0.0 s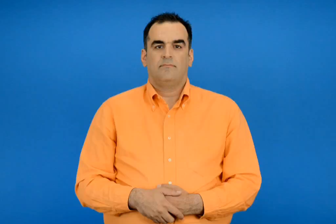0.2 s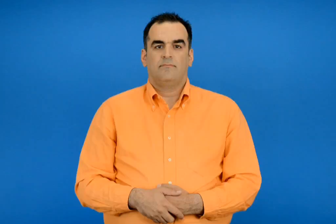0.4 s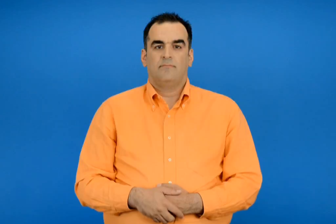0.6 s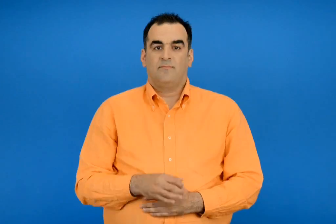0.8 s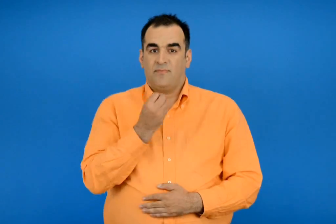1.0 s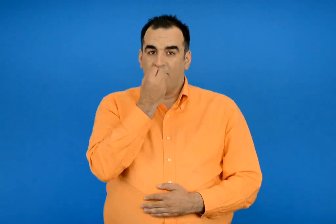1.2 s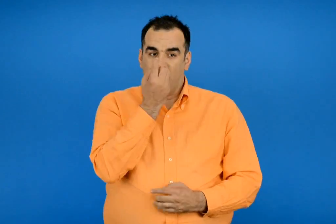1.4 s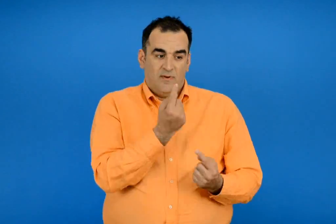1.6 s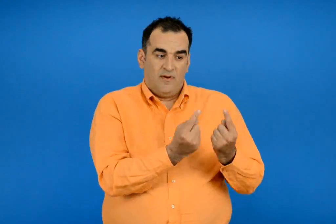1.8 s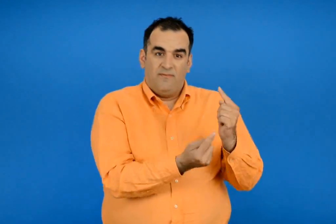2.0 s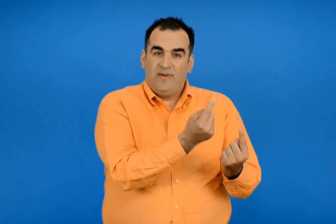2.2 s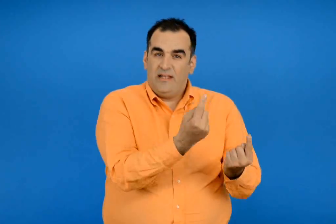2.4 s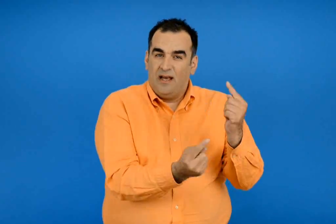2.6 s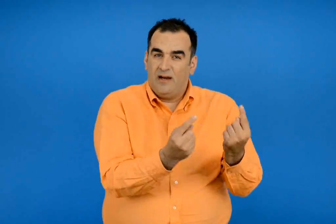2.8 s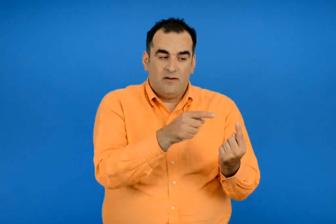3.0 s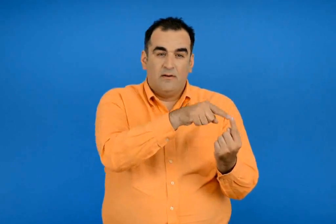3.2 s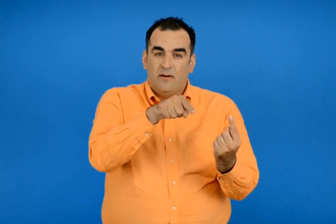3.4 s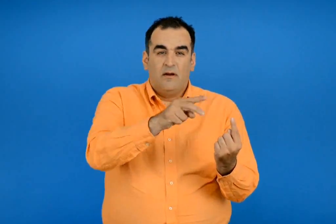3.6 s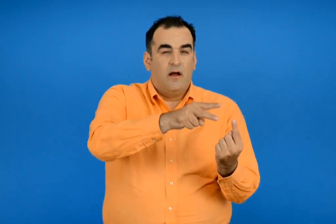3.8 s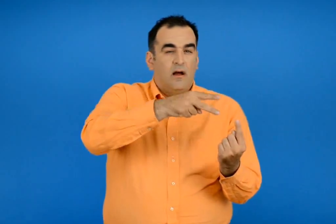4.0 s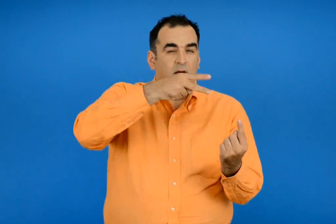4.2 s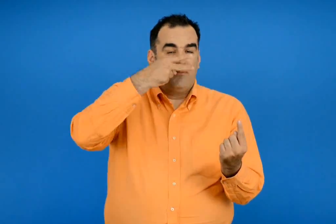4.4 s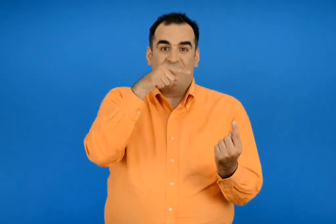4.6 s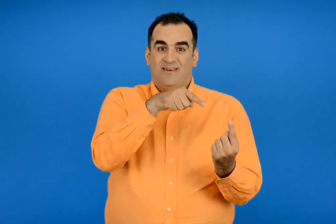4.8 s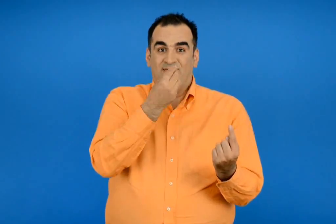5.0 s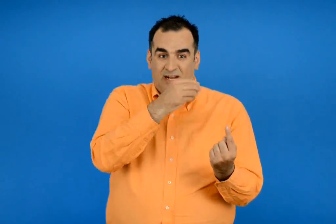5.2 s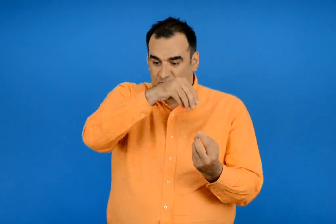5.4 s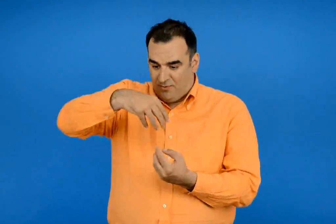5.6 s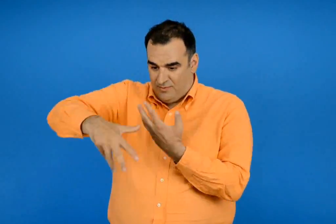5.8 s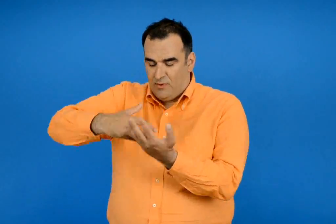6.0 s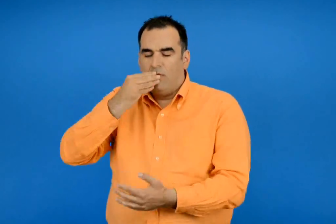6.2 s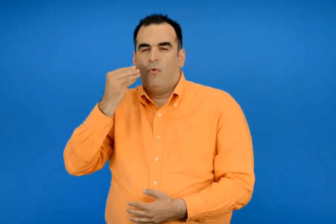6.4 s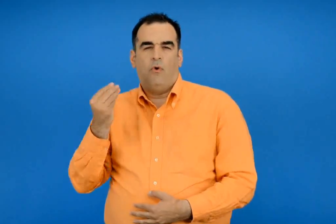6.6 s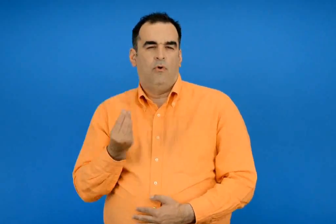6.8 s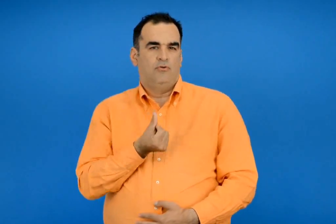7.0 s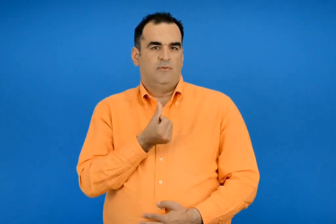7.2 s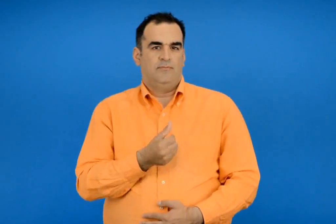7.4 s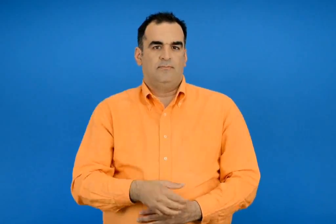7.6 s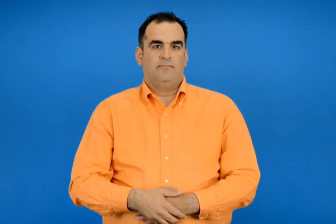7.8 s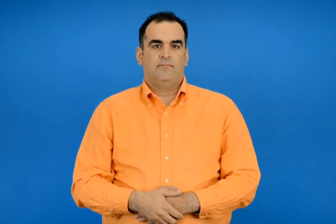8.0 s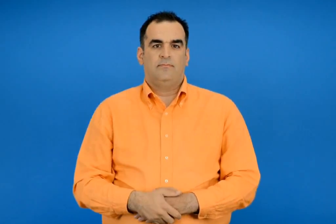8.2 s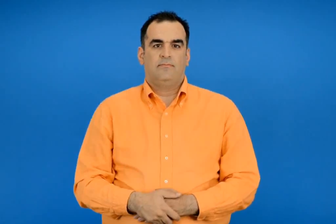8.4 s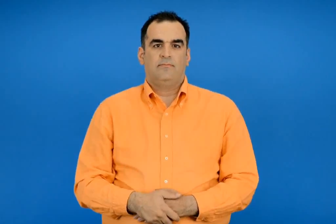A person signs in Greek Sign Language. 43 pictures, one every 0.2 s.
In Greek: με τα αρωματικά φυτά κάνουμε πιο νόστιμα τα φαγητά μας
